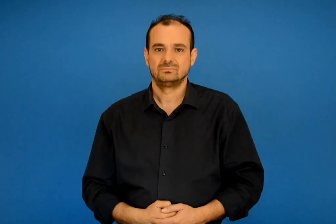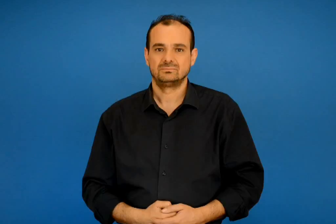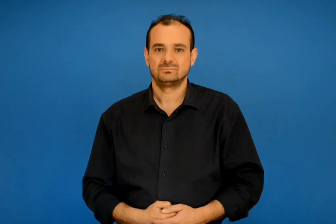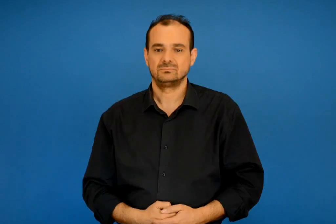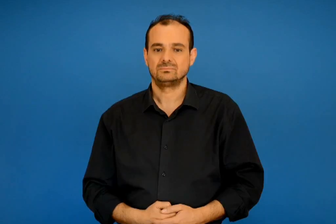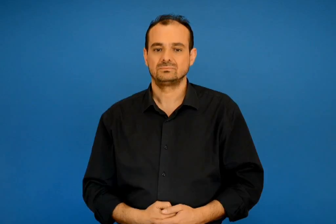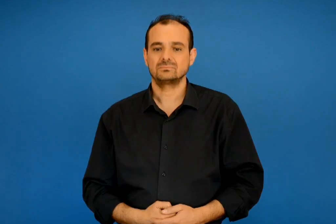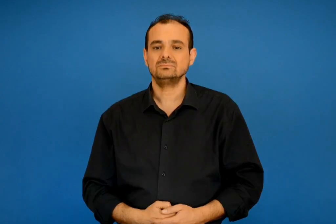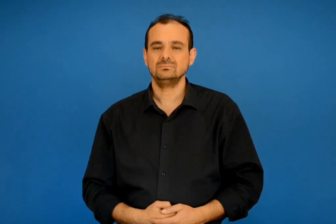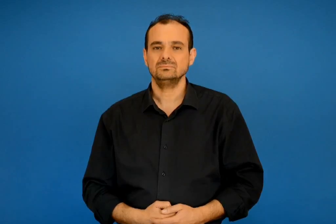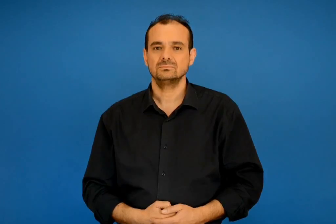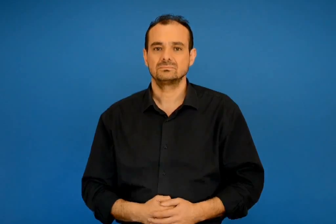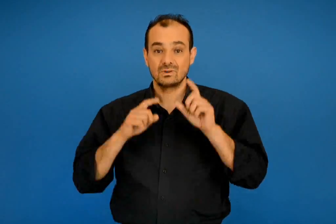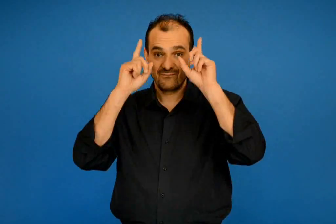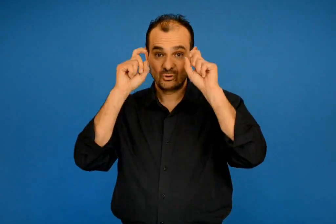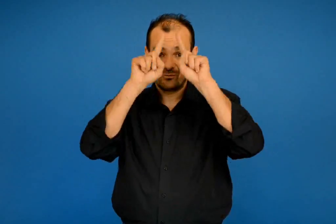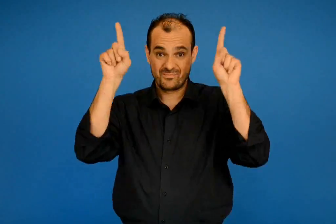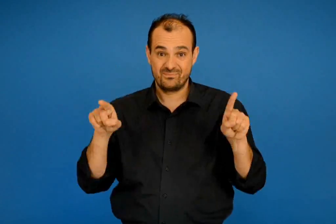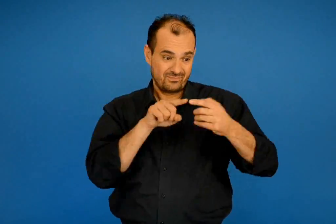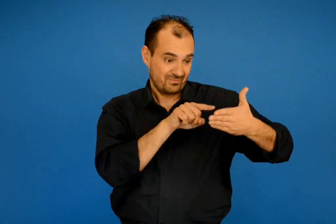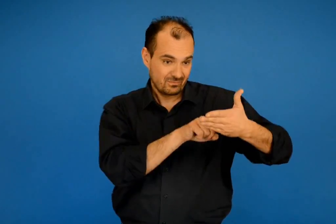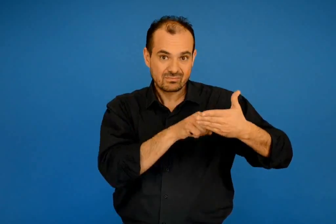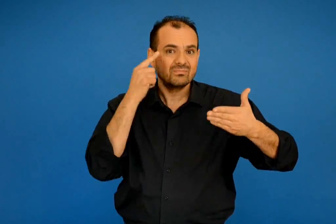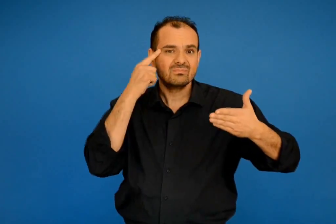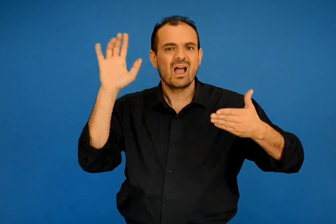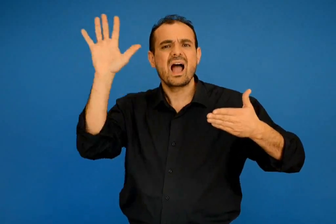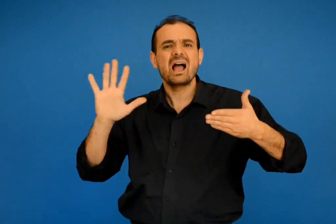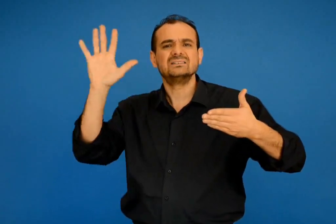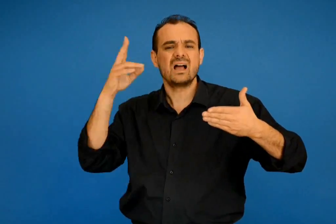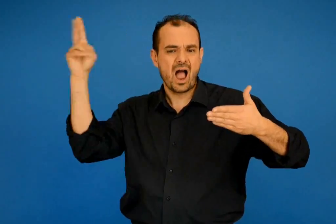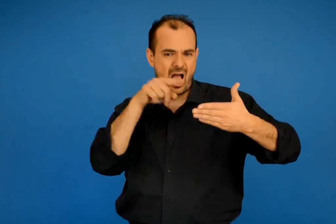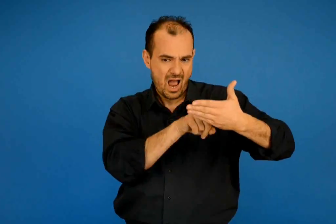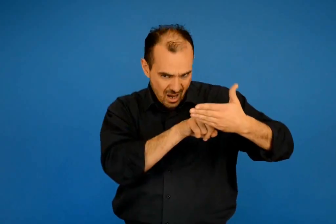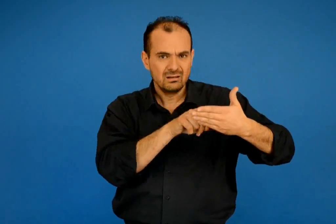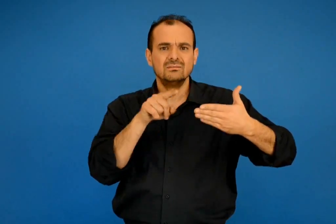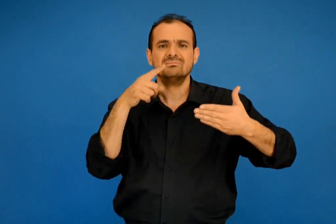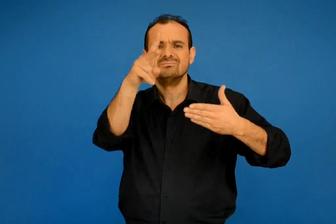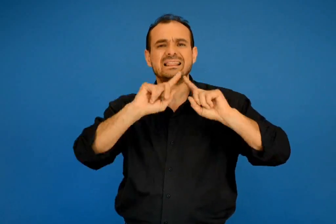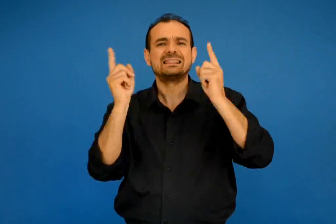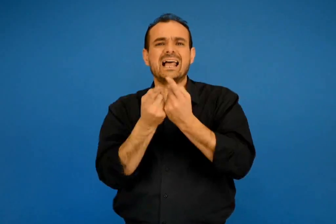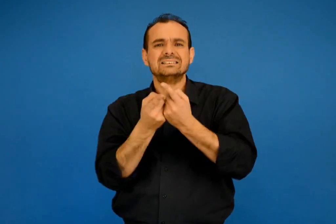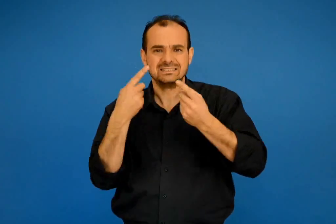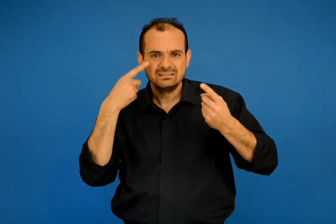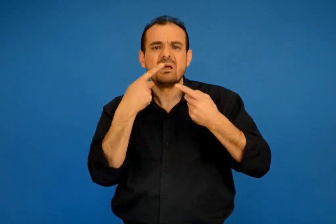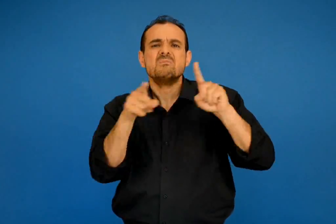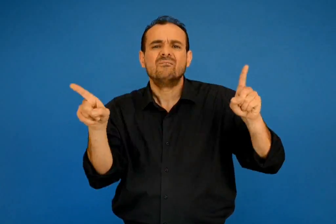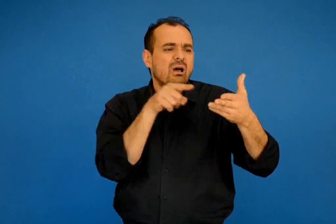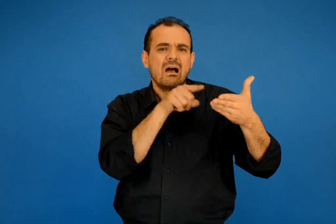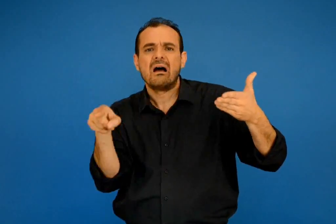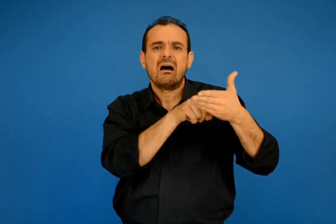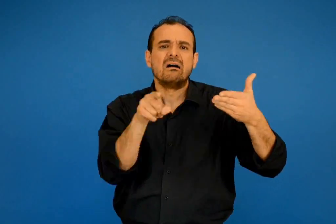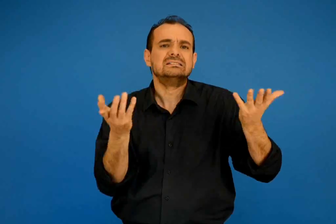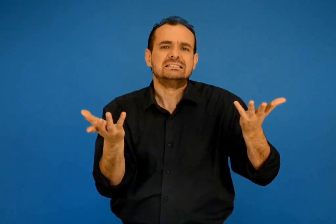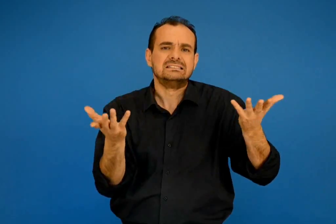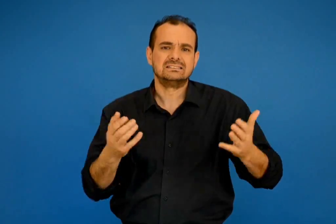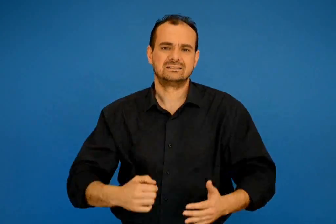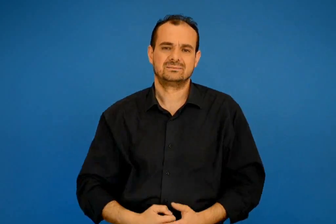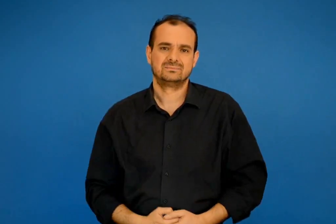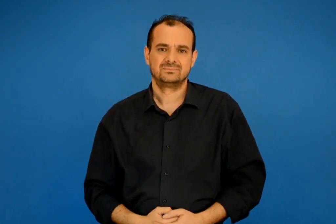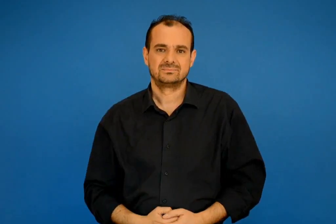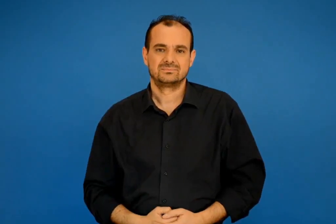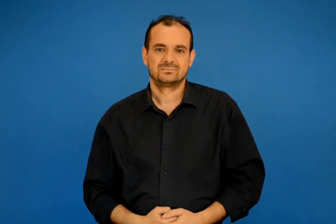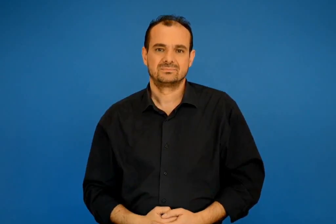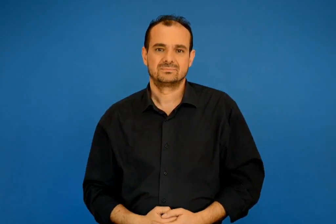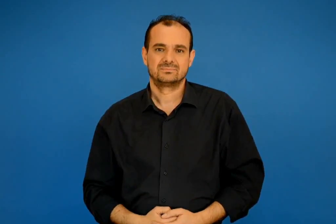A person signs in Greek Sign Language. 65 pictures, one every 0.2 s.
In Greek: σε αυτή τη φωτογραφία βλέπεις μια σχολική τάξη σε μακρινή χωρά της ασίας ποιες διαφορές νομίζεις ότι έχει αυτή η τάξη με τη δική σου ;
